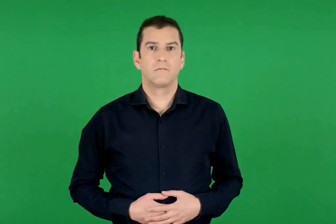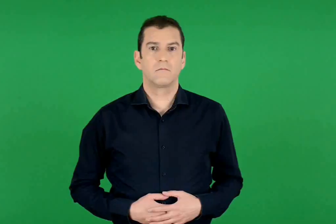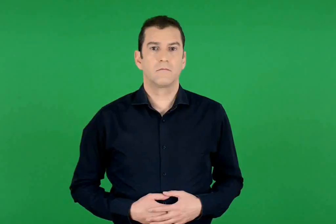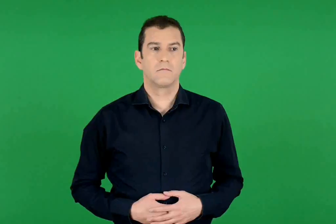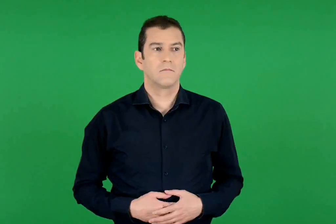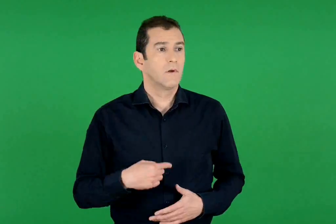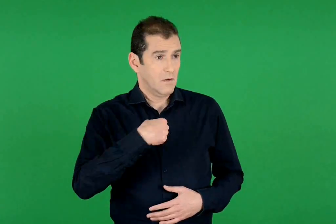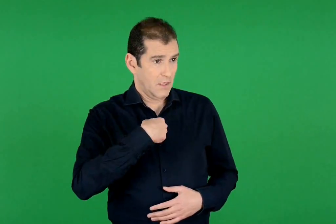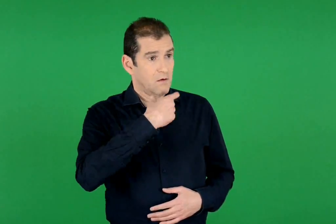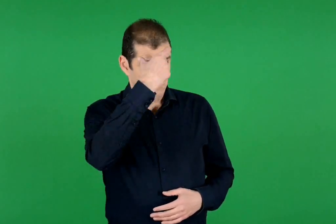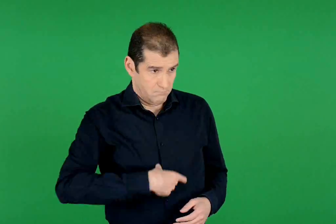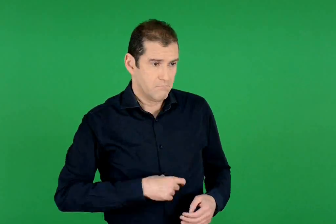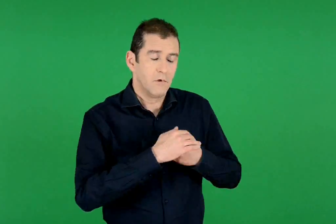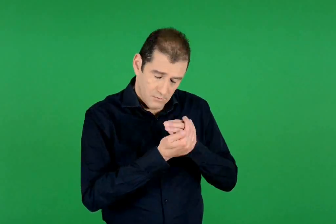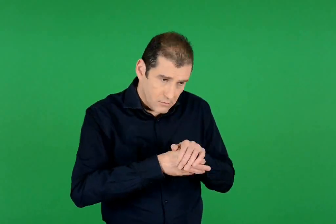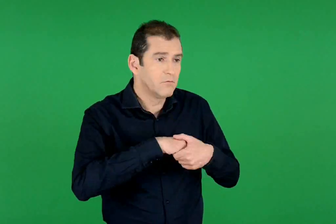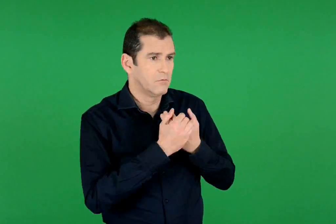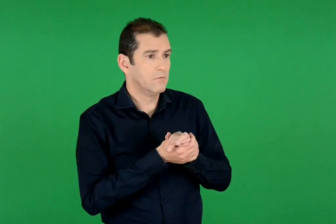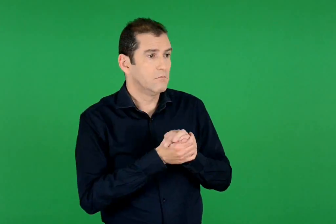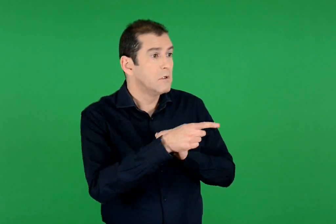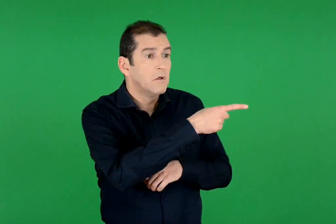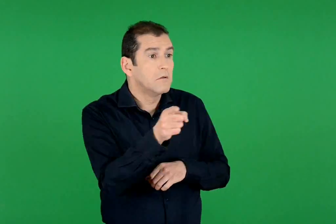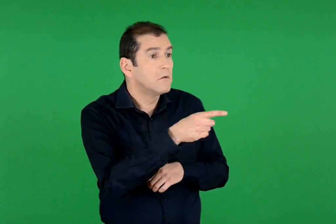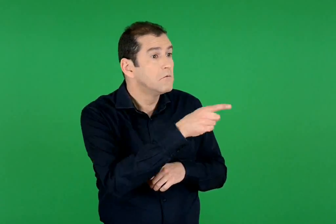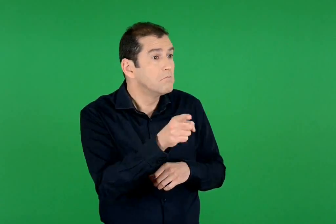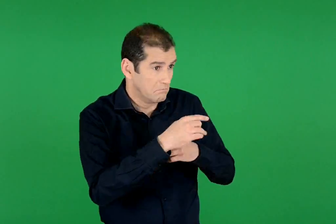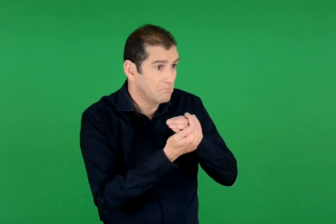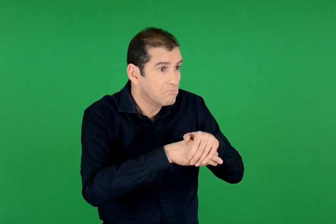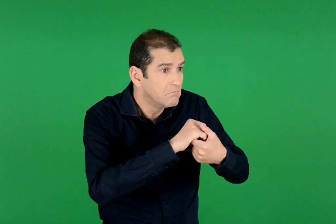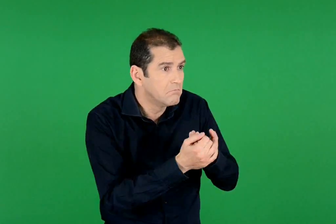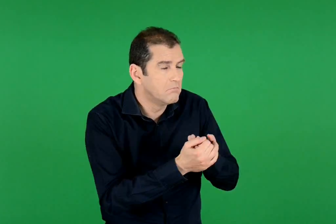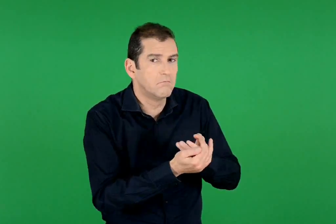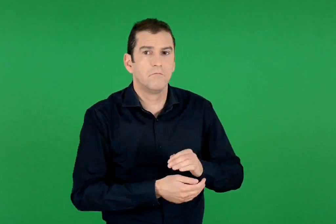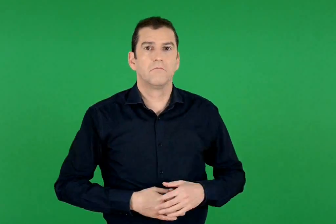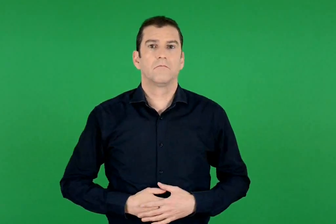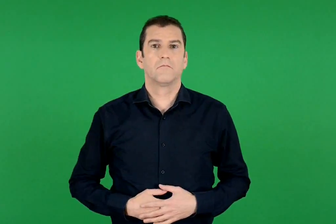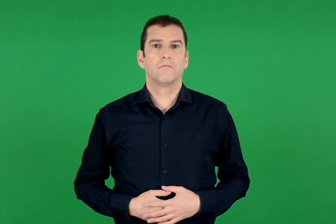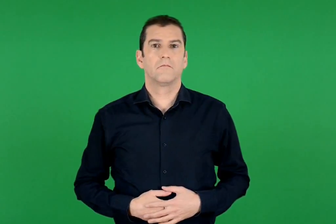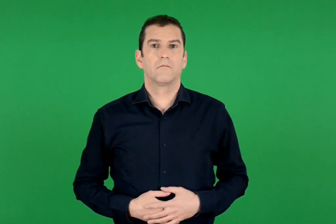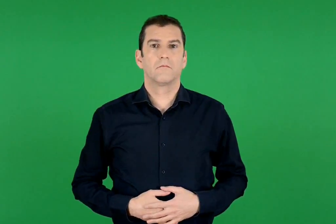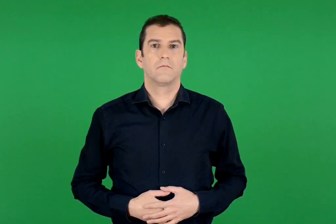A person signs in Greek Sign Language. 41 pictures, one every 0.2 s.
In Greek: εμένα με νοιάζει. εσάς σας νοιάζει ;
